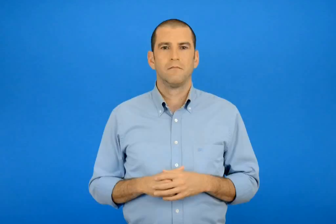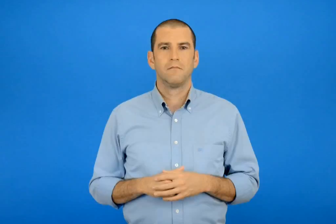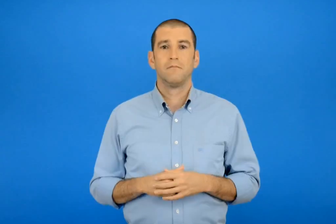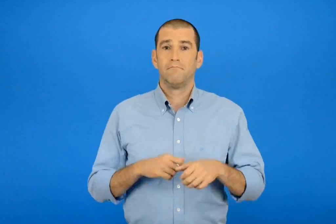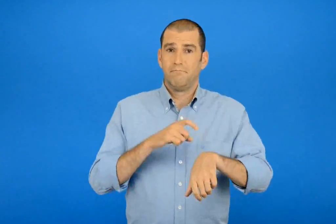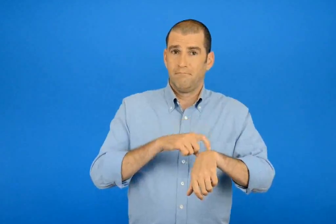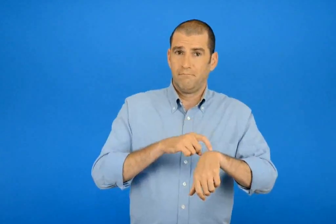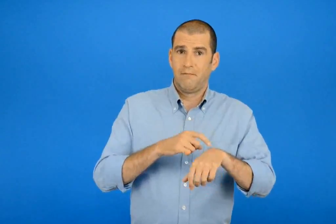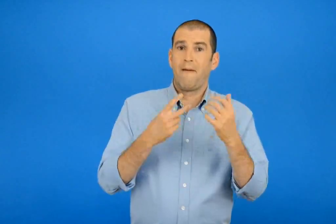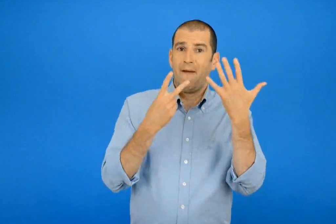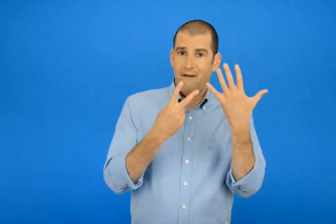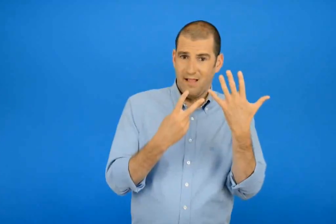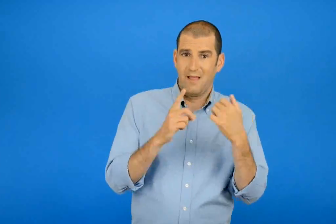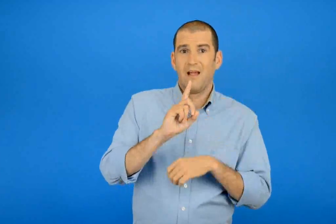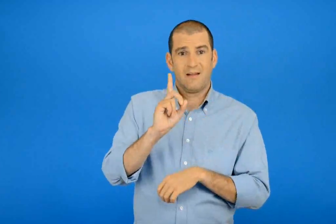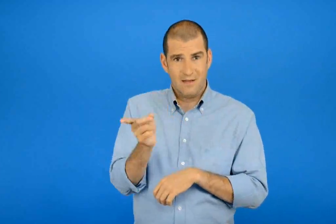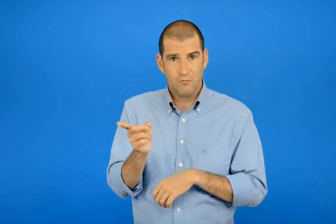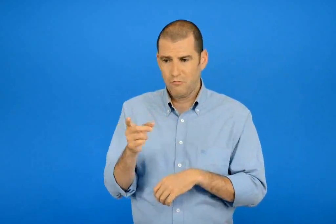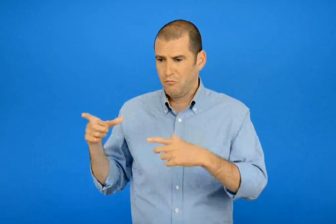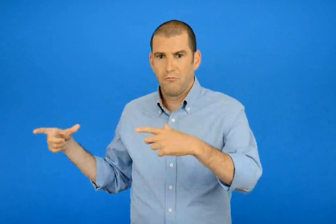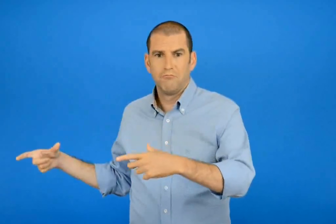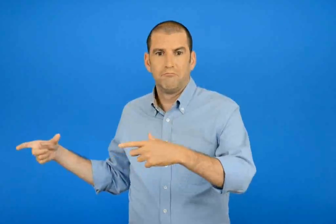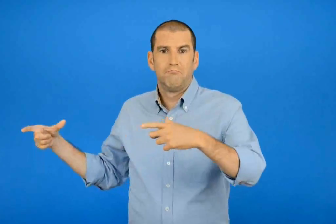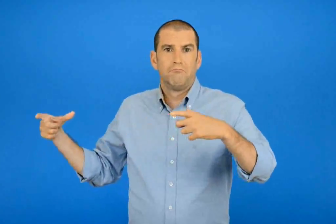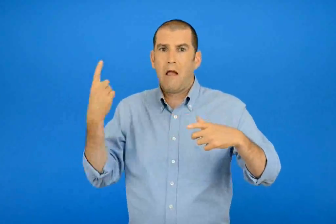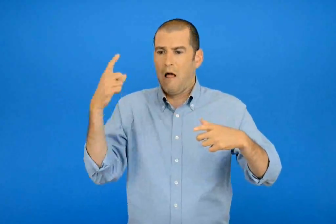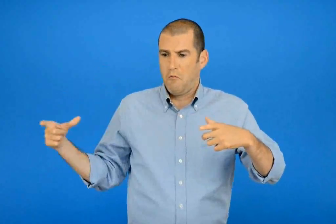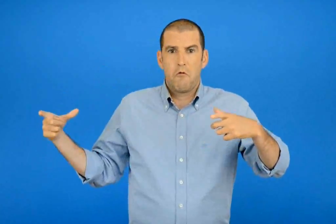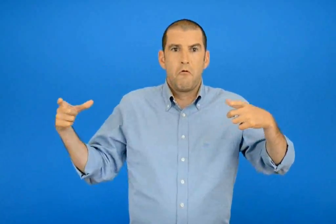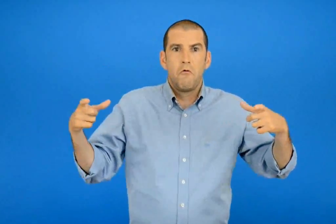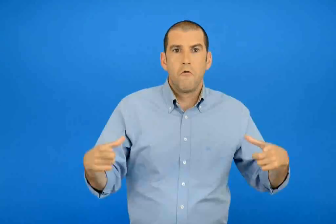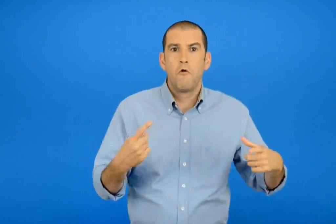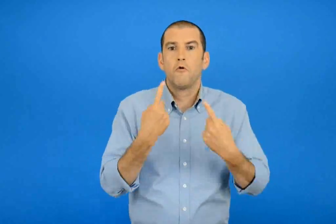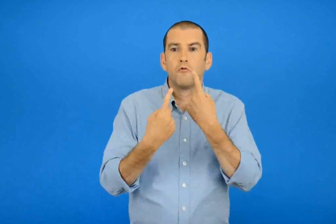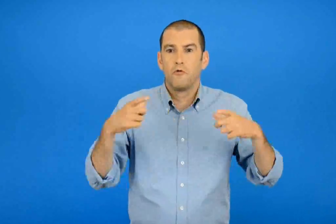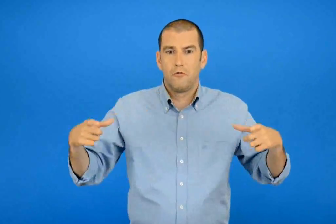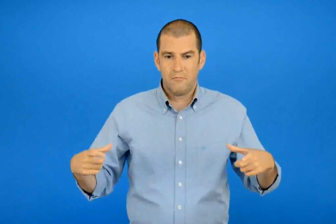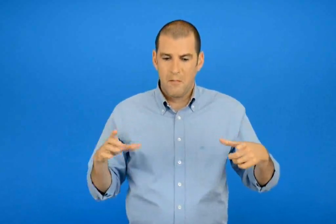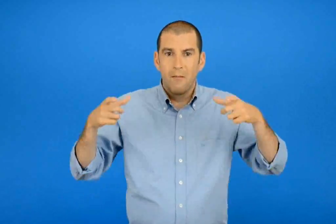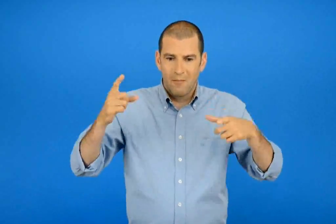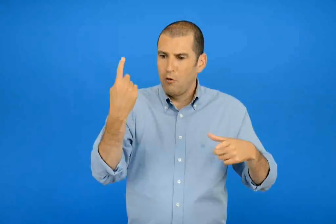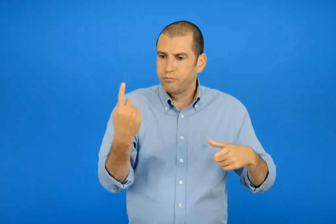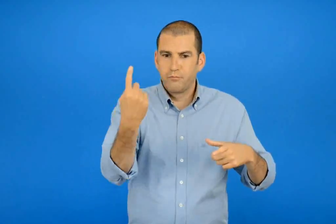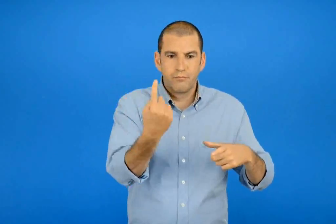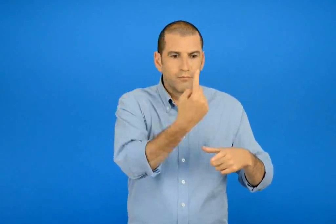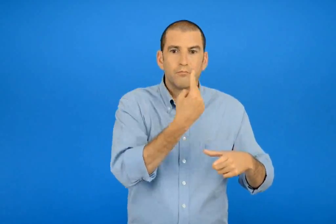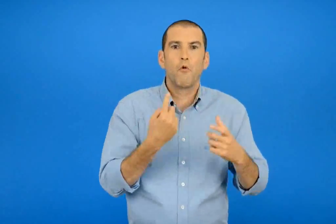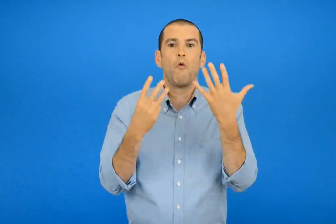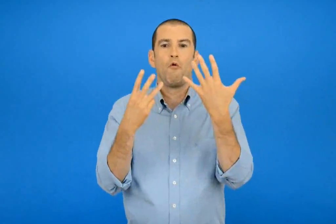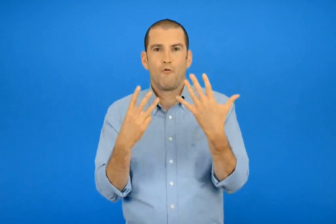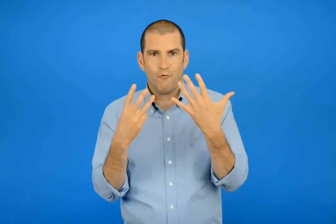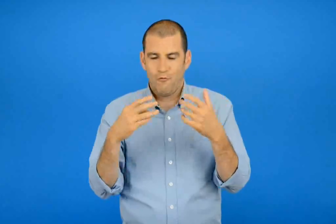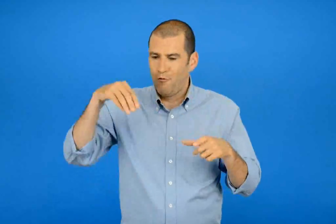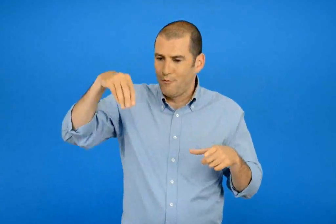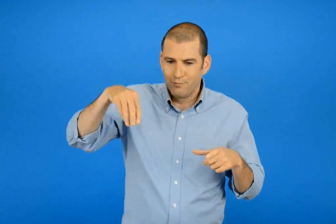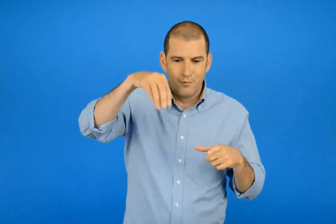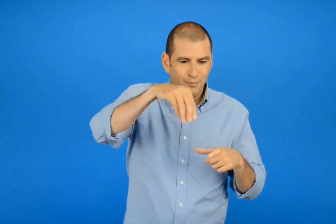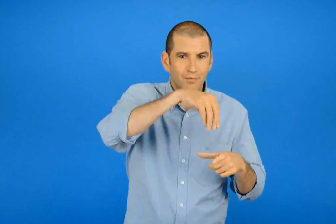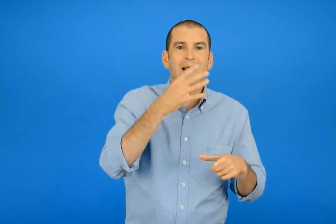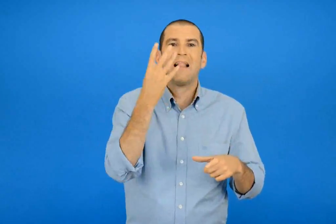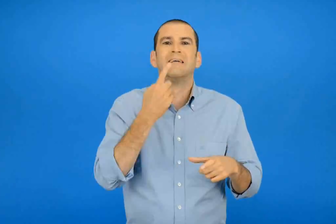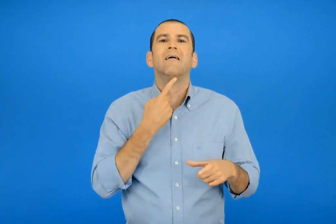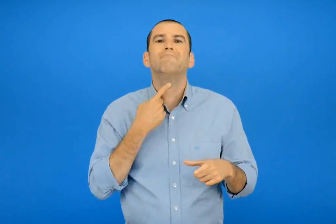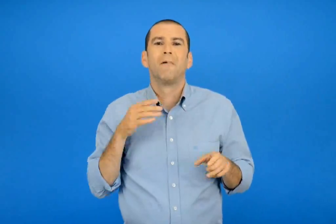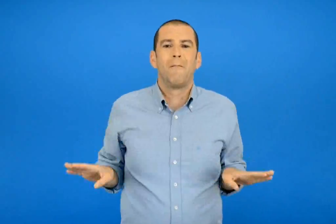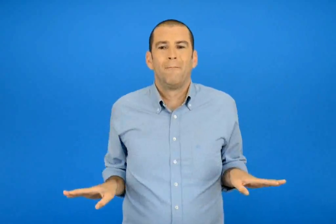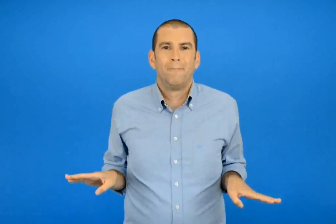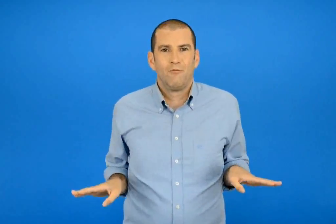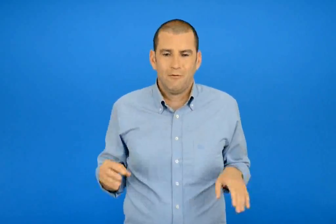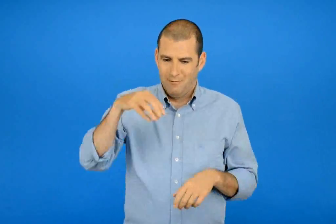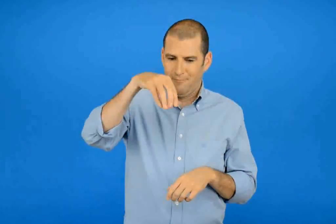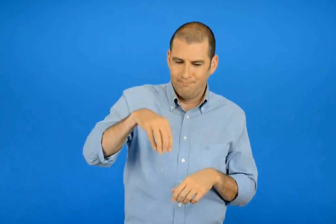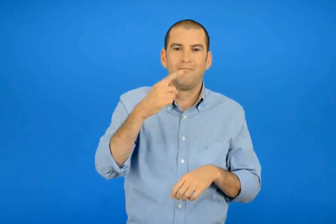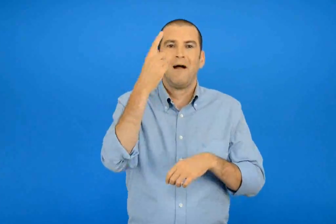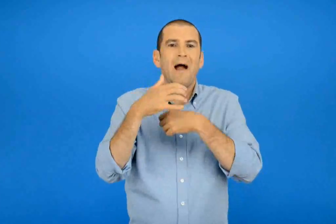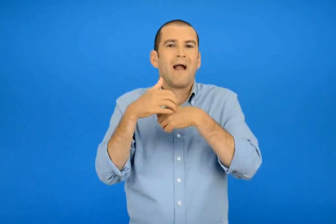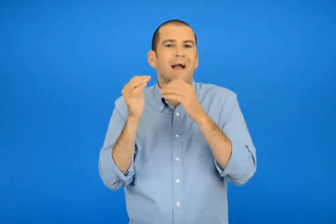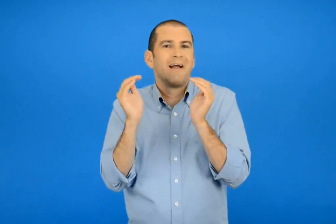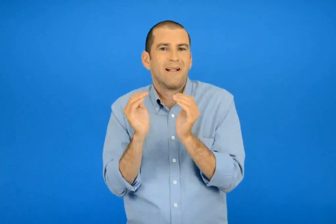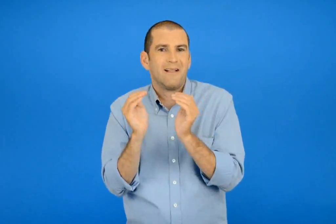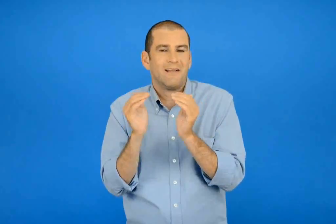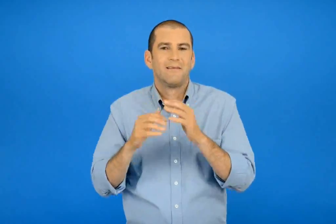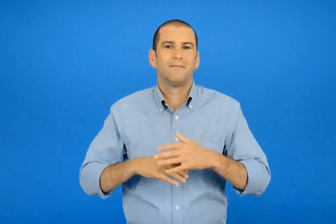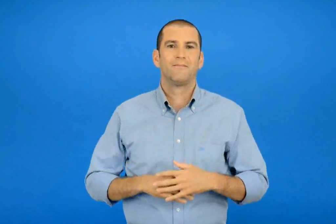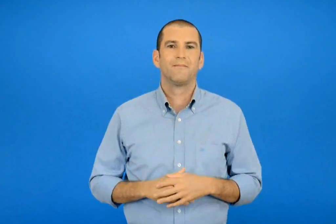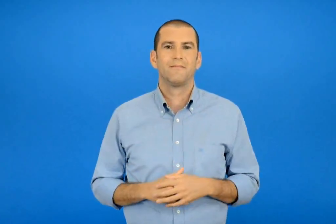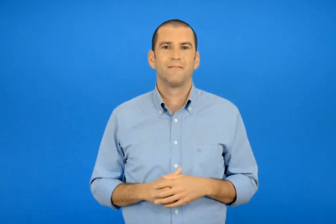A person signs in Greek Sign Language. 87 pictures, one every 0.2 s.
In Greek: κατά τις 715 έφεραν μια τεράστια τούρτα είχε πάνω οχτώ κεράκια τέσσερις ζαχαρωτούς πιγκουΐνους και ένα γατάκι
